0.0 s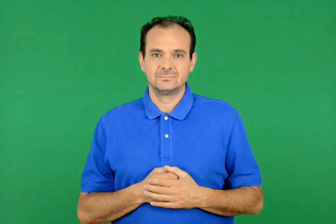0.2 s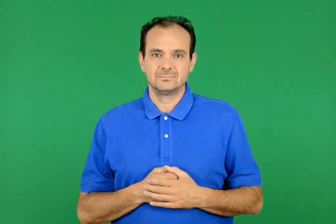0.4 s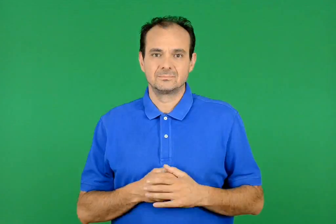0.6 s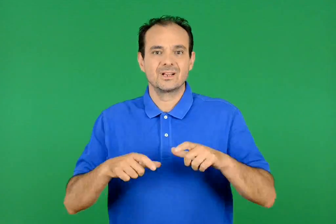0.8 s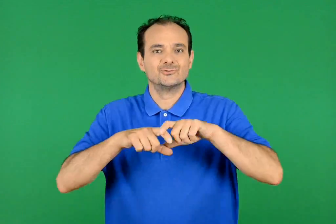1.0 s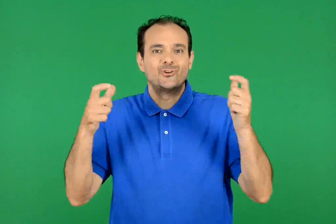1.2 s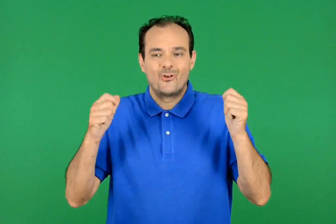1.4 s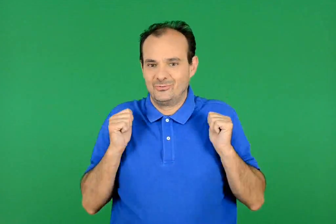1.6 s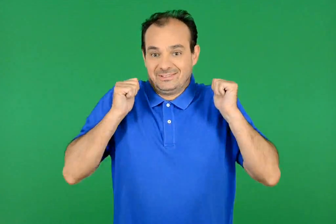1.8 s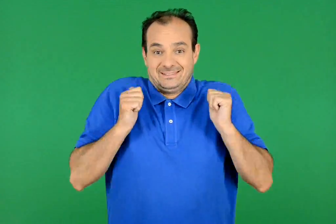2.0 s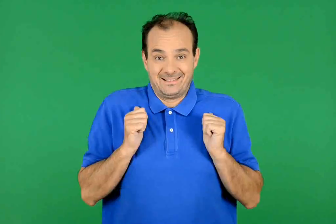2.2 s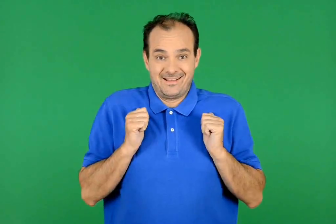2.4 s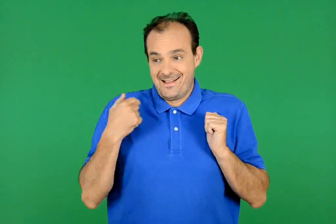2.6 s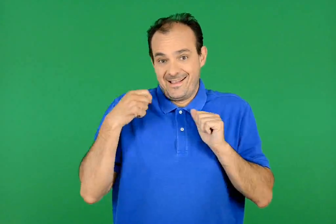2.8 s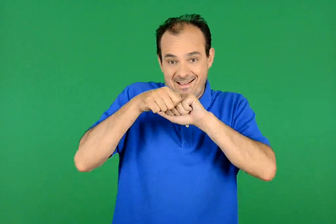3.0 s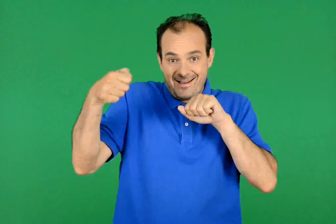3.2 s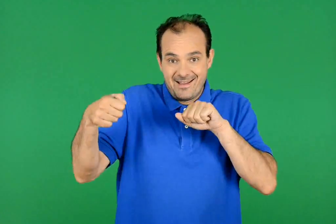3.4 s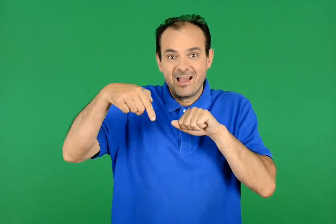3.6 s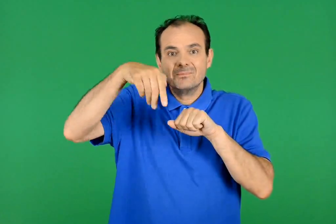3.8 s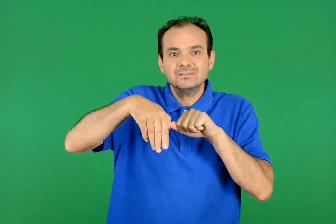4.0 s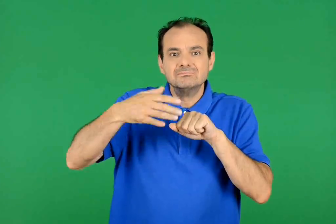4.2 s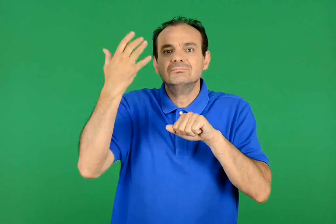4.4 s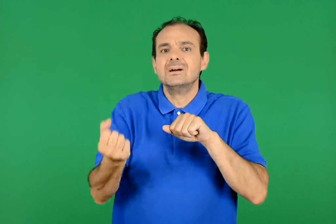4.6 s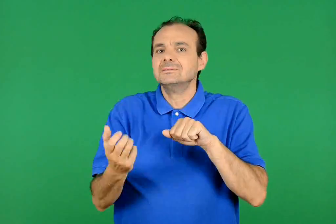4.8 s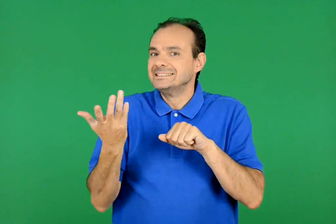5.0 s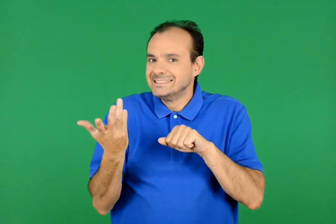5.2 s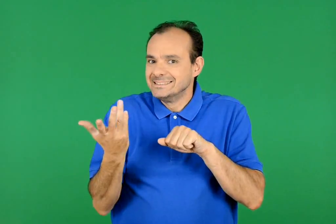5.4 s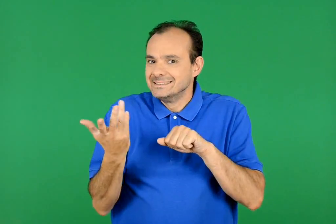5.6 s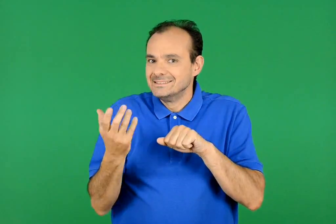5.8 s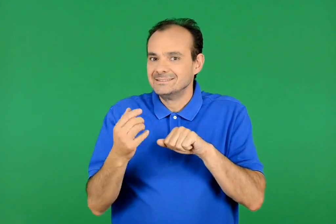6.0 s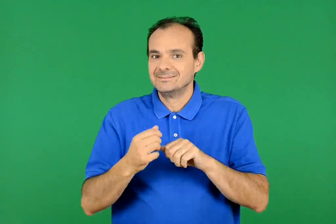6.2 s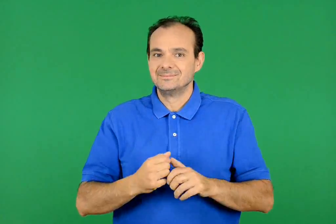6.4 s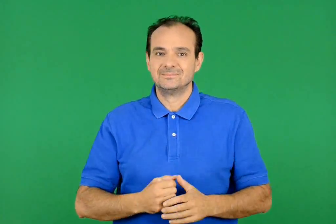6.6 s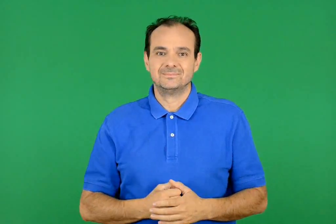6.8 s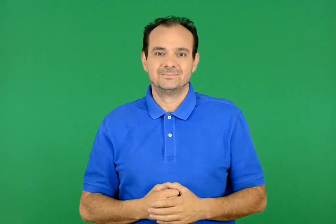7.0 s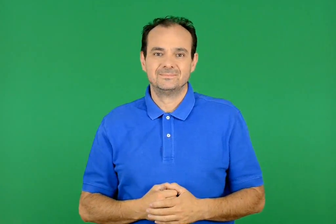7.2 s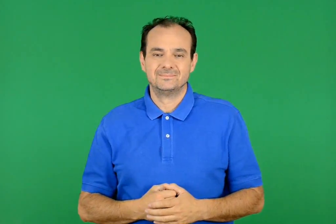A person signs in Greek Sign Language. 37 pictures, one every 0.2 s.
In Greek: τι μπορεί να έχει μέσα μια σχολική τσάντα ;
